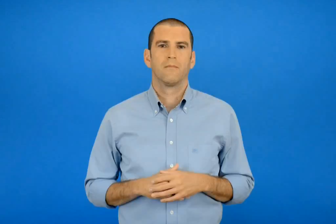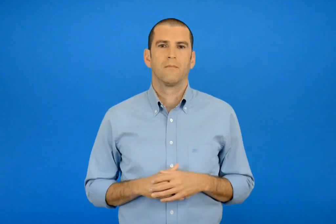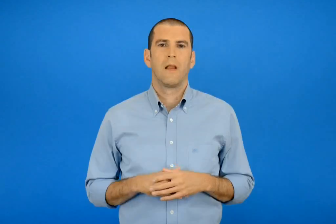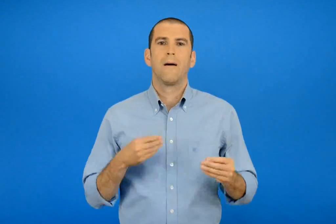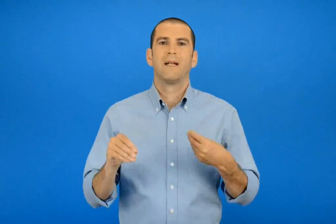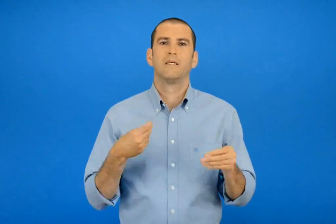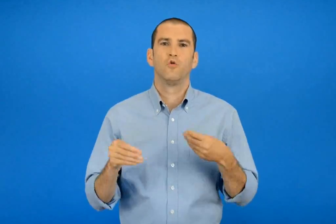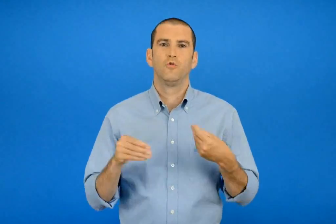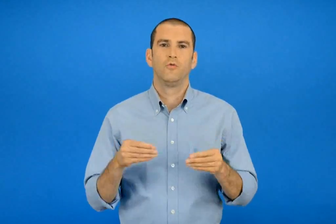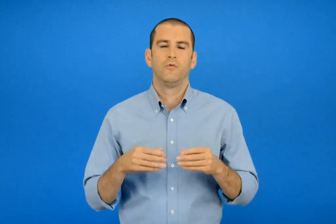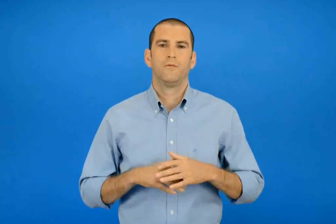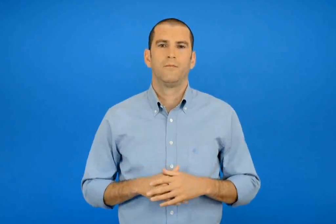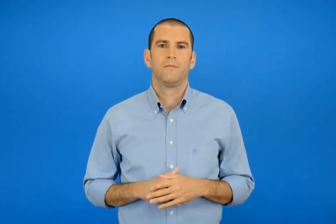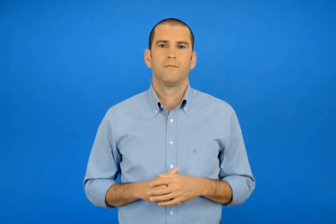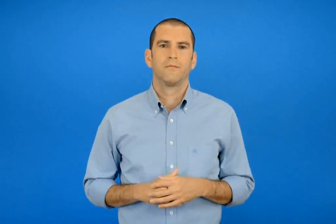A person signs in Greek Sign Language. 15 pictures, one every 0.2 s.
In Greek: πλαστικός
